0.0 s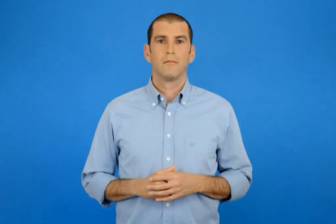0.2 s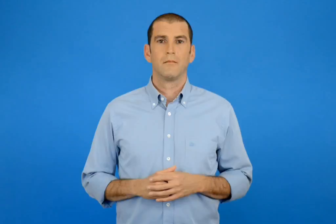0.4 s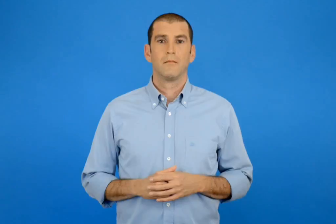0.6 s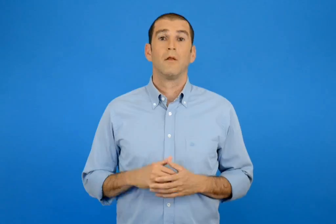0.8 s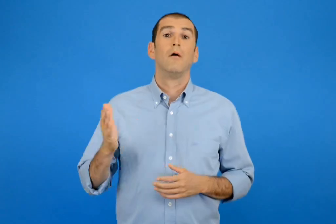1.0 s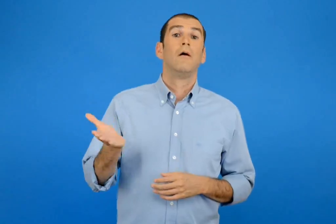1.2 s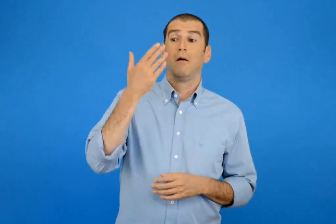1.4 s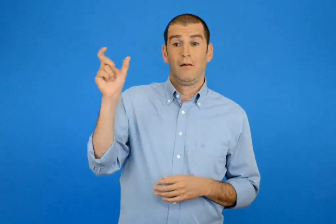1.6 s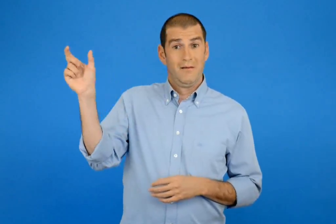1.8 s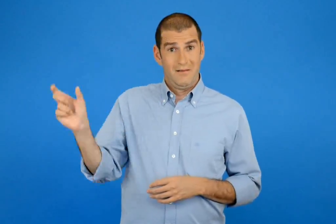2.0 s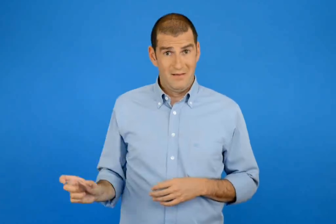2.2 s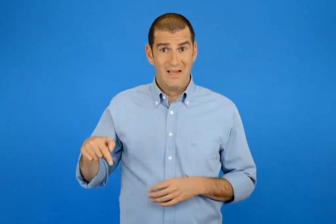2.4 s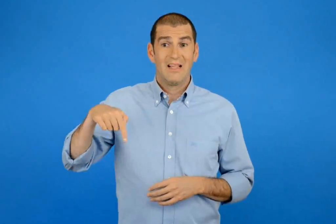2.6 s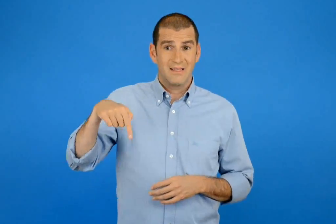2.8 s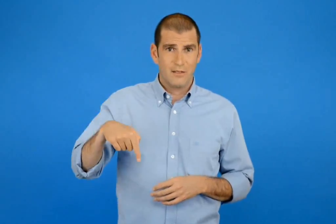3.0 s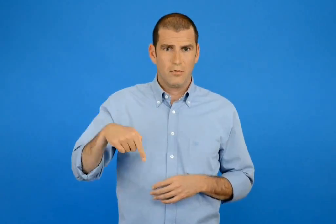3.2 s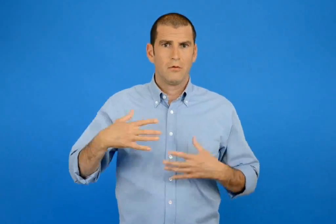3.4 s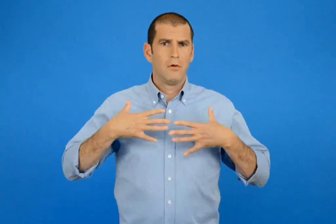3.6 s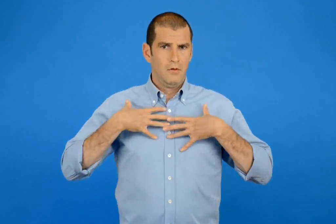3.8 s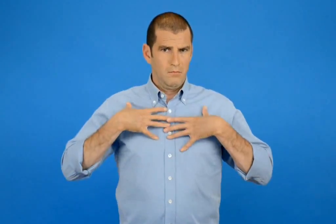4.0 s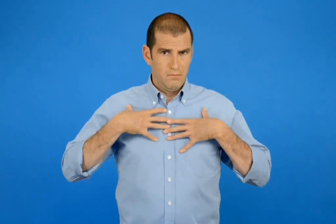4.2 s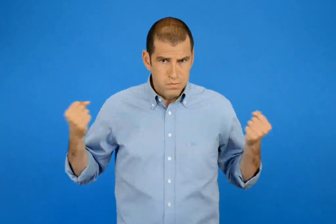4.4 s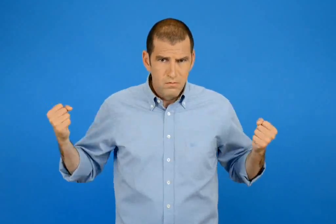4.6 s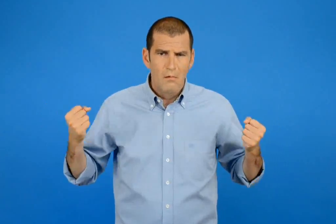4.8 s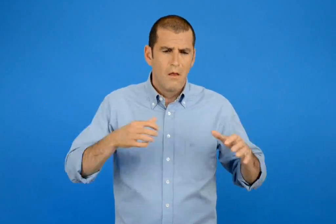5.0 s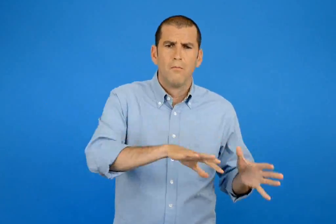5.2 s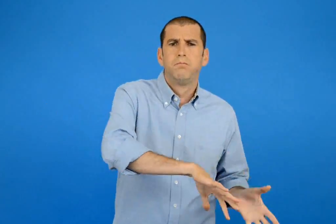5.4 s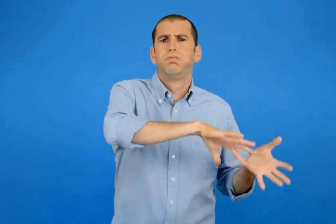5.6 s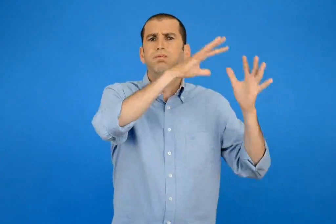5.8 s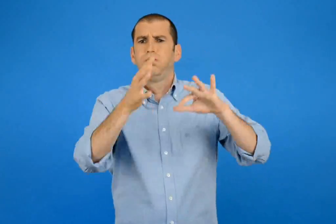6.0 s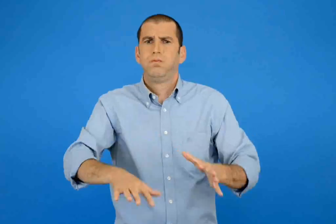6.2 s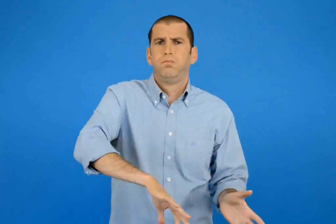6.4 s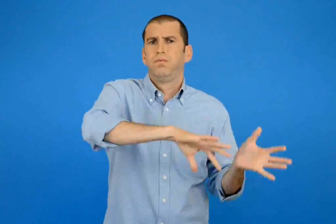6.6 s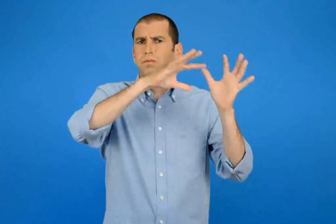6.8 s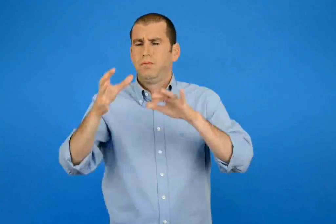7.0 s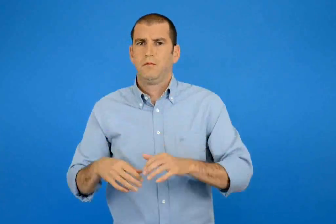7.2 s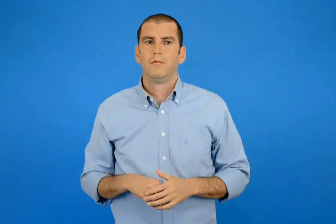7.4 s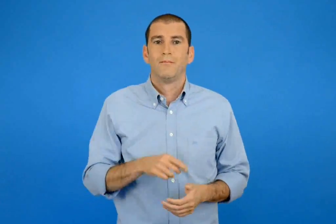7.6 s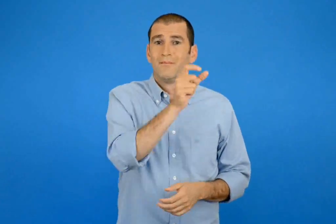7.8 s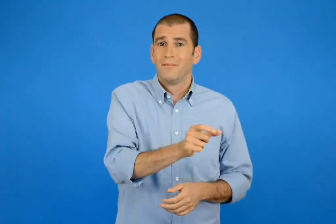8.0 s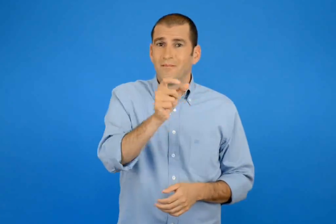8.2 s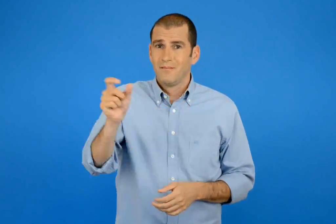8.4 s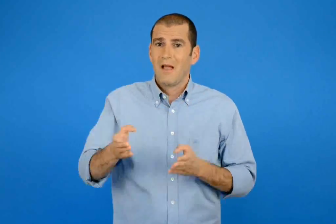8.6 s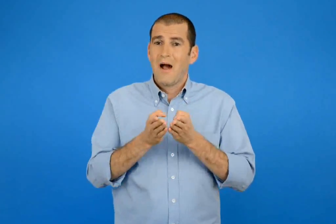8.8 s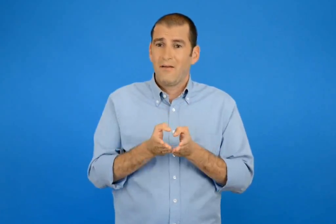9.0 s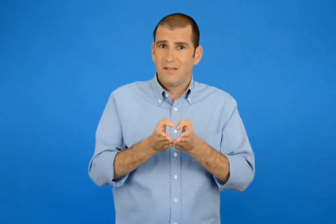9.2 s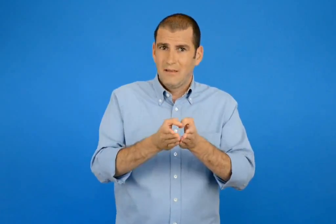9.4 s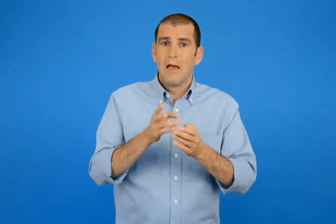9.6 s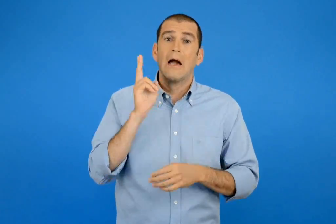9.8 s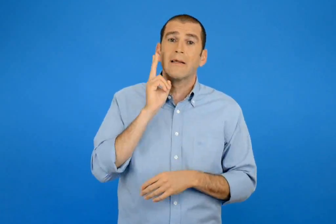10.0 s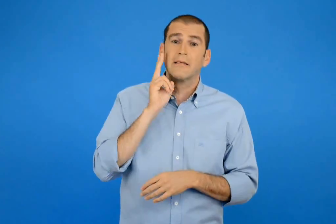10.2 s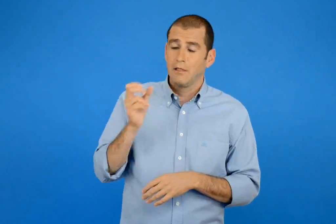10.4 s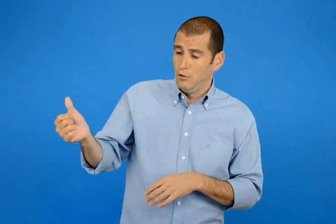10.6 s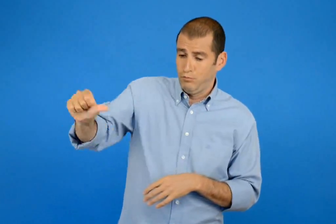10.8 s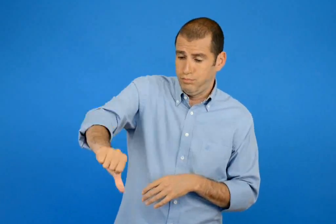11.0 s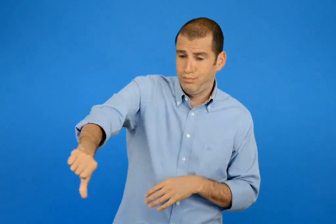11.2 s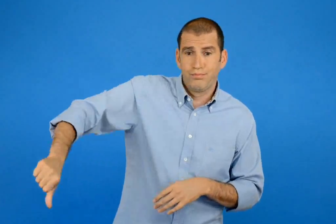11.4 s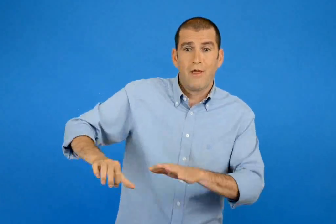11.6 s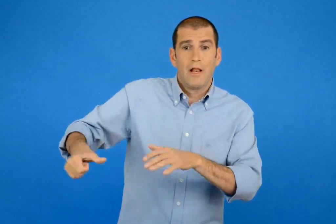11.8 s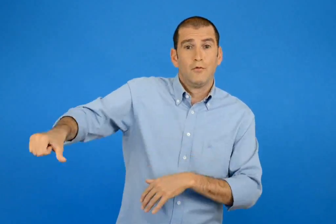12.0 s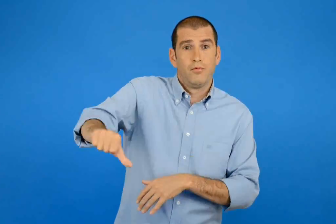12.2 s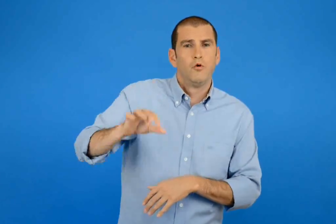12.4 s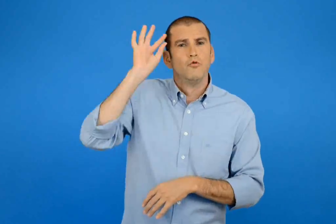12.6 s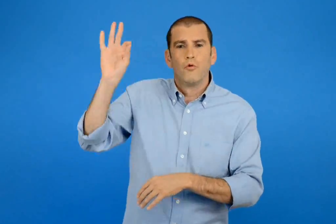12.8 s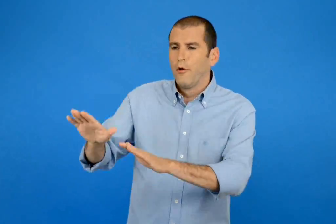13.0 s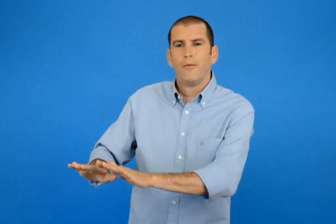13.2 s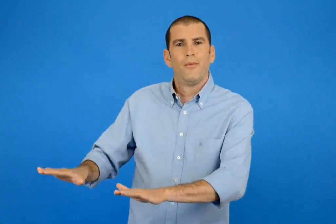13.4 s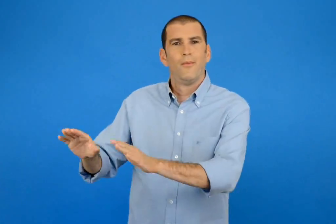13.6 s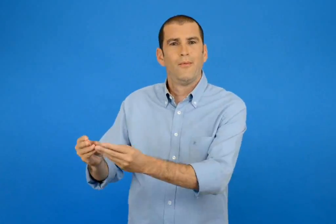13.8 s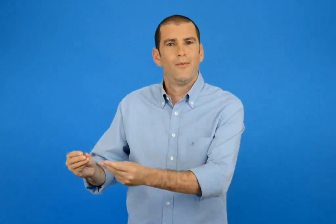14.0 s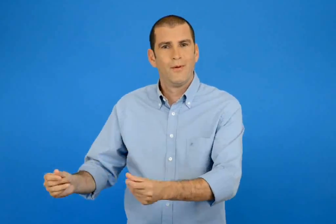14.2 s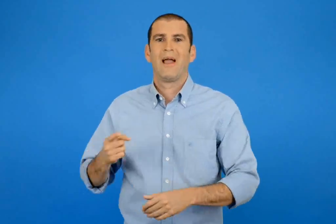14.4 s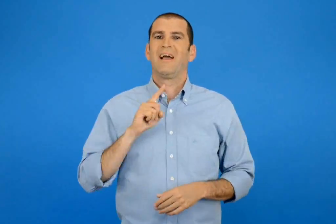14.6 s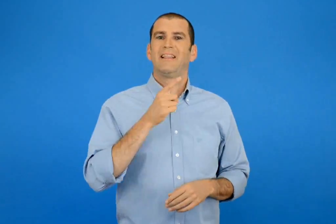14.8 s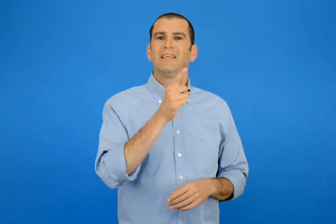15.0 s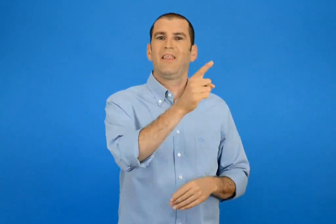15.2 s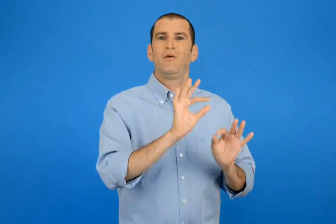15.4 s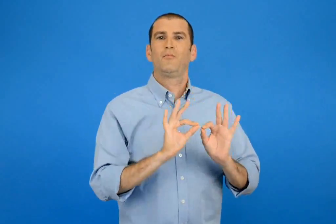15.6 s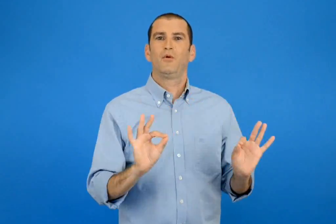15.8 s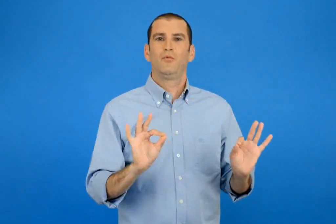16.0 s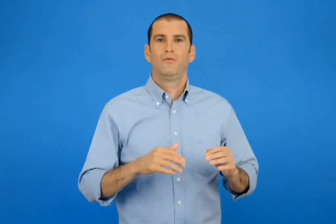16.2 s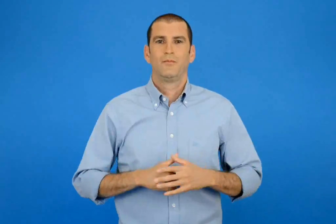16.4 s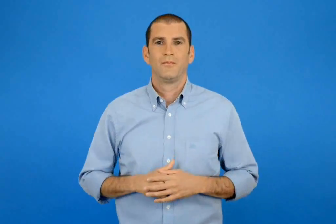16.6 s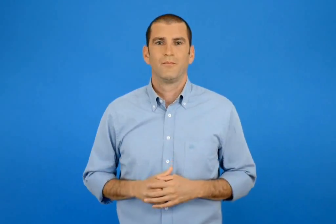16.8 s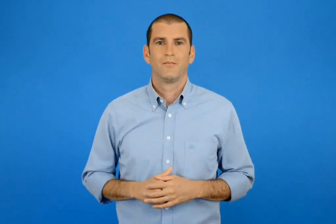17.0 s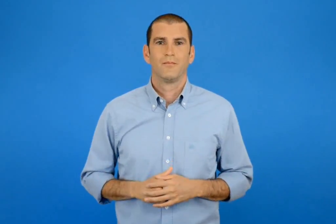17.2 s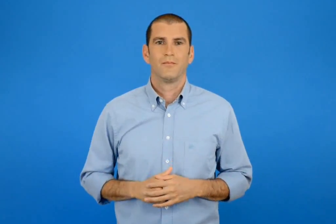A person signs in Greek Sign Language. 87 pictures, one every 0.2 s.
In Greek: όταν ο τρίτωνας θύμωνε σήκωνε τρικυμία οι ναυτικοί έχυναν κρασί στη θάλασσα για να τον καλοπιάσουν και να έχουν καλό ταξίδι
